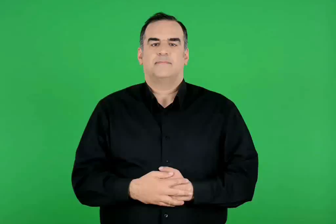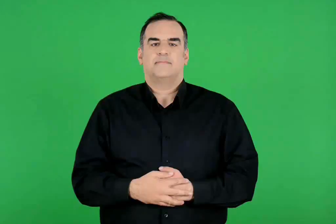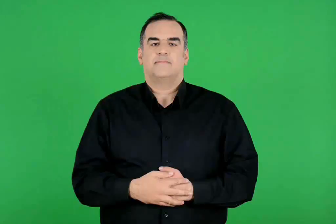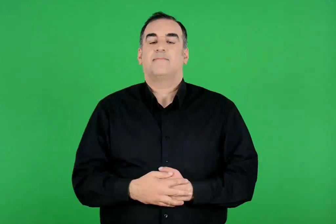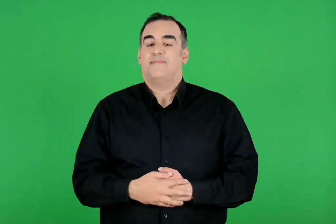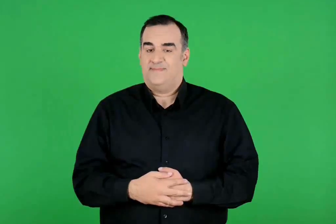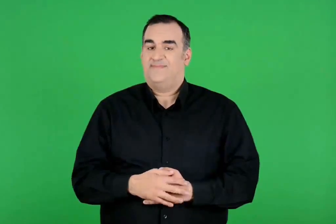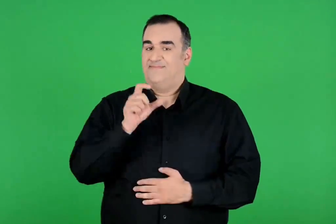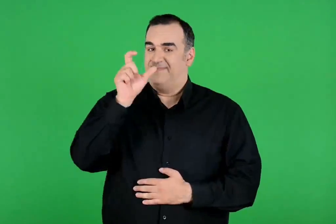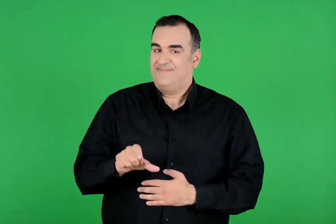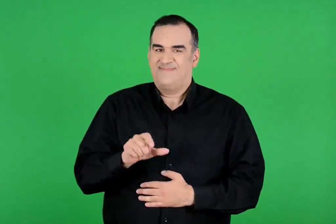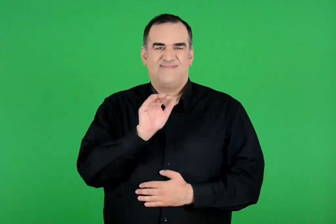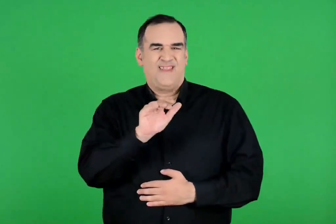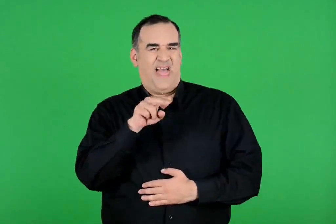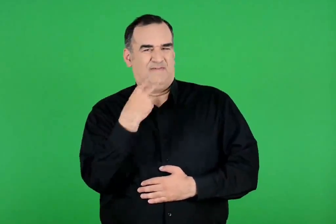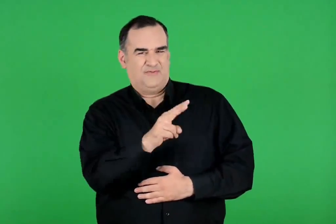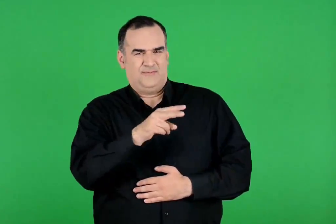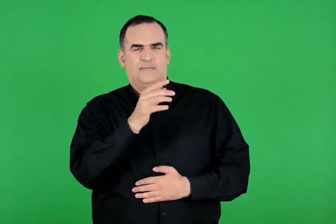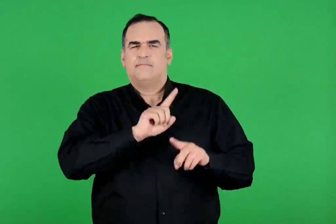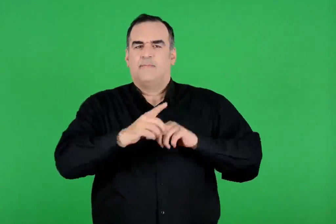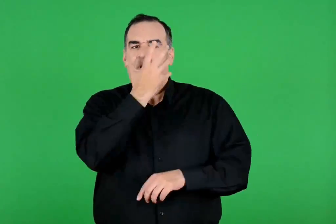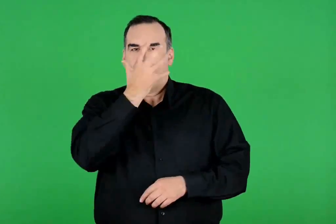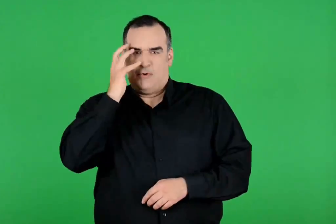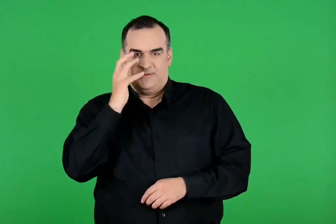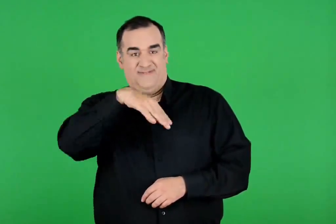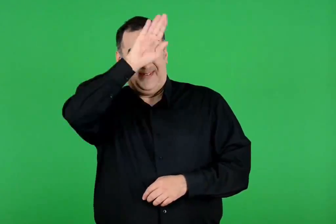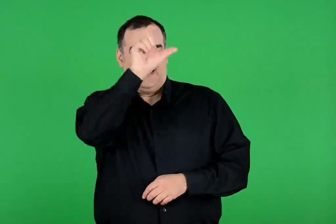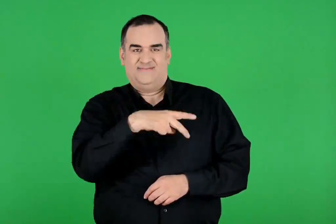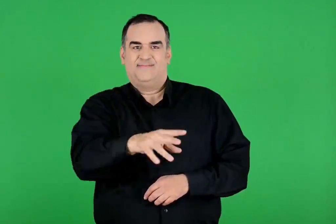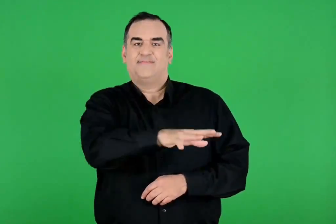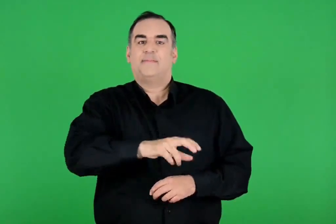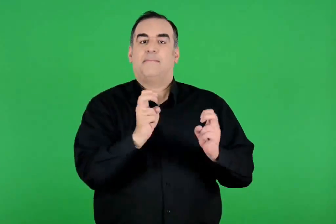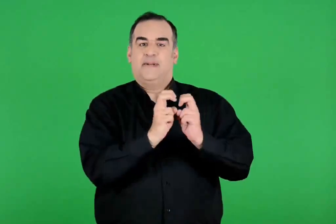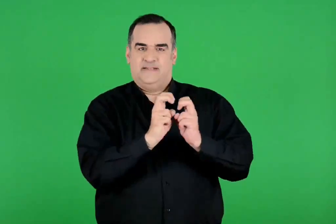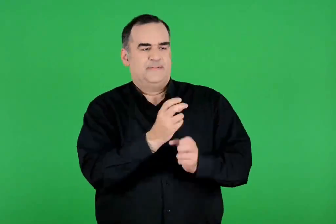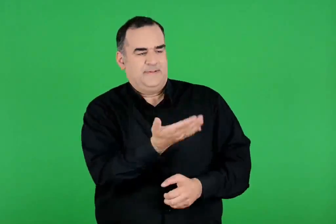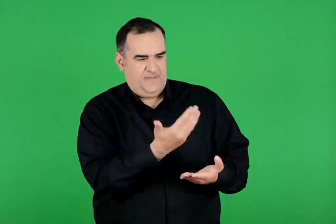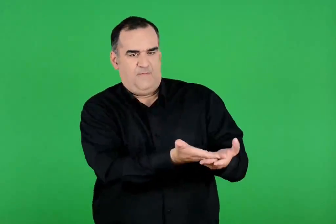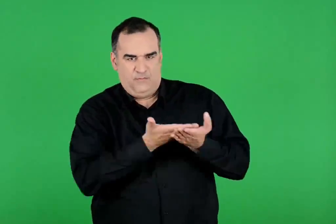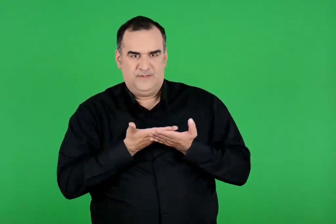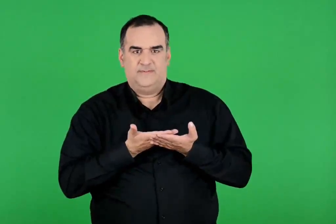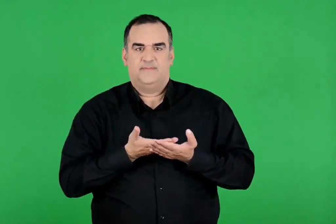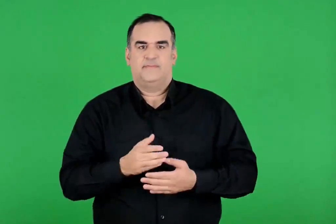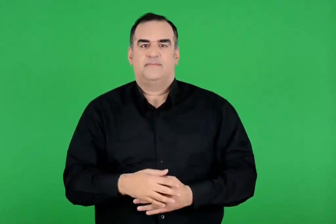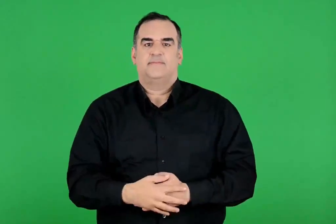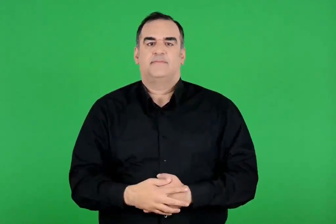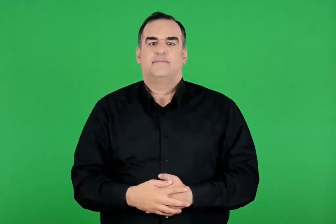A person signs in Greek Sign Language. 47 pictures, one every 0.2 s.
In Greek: για αυτό ζήτησε βοήθεια από τον αδελφό του , τον αγαμέμνονα , που βασίλευε στις μυκήνες
